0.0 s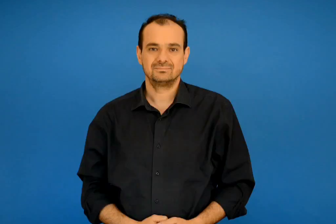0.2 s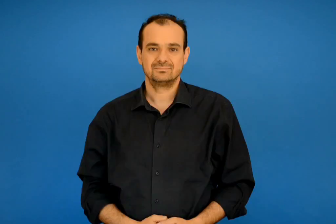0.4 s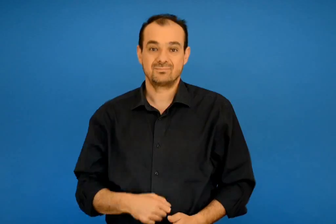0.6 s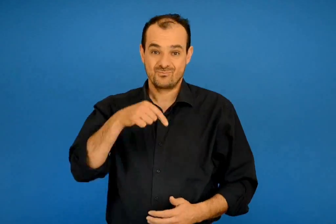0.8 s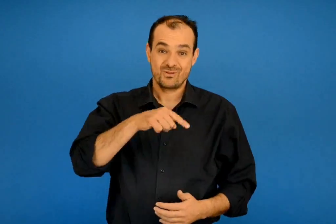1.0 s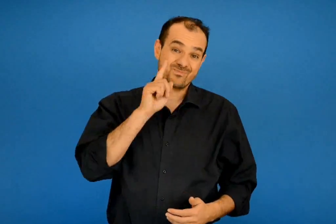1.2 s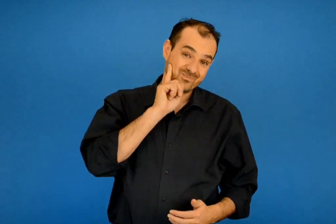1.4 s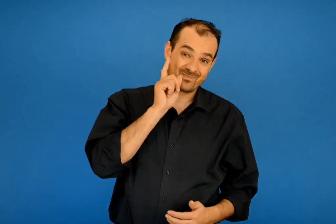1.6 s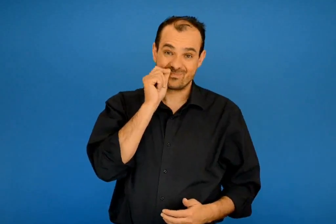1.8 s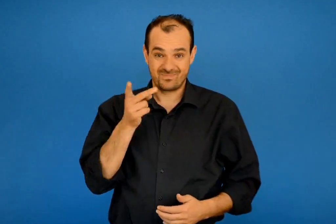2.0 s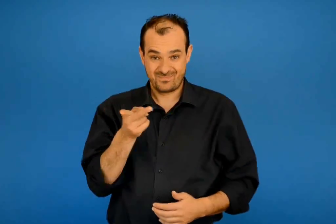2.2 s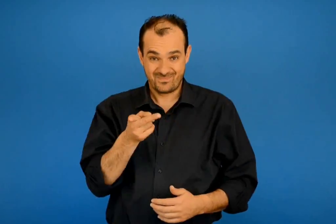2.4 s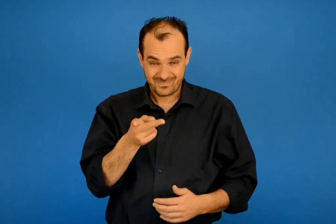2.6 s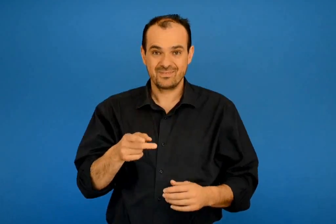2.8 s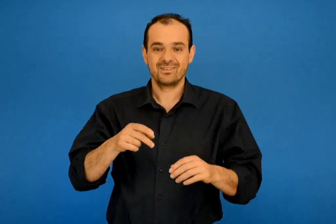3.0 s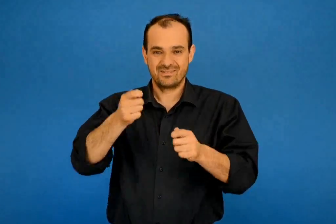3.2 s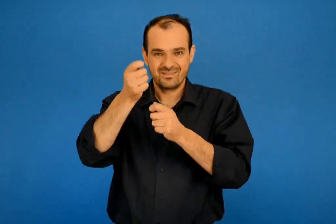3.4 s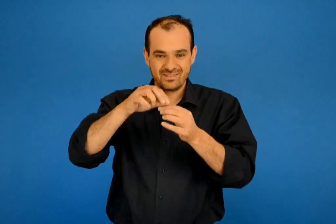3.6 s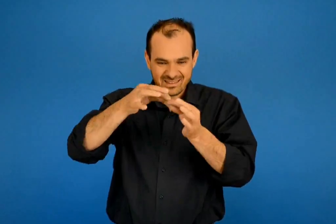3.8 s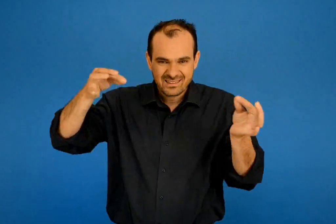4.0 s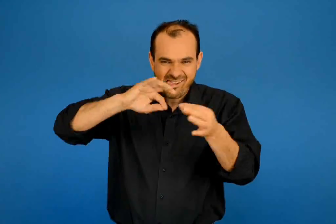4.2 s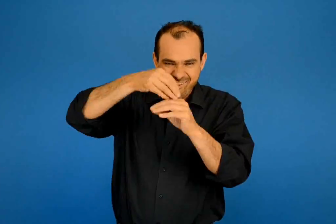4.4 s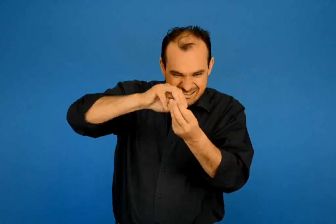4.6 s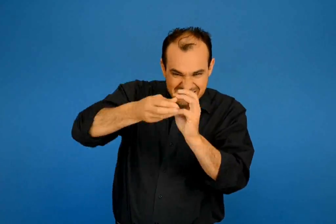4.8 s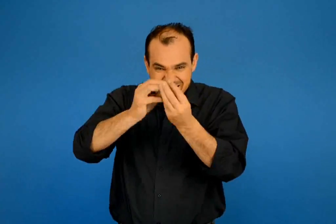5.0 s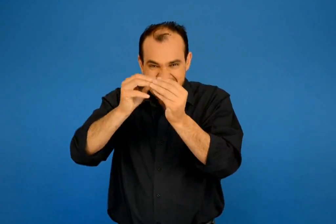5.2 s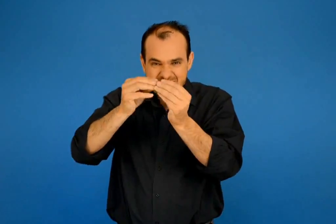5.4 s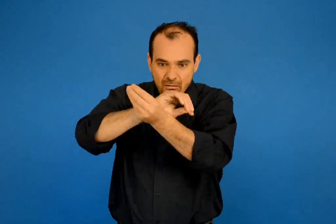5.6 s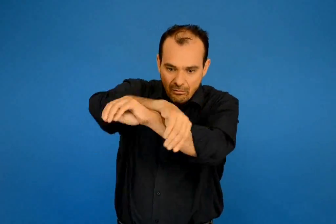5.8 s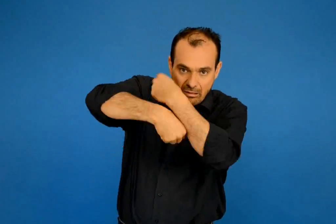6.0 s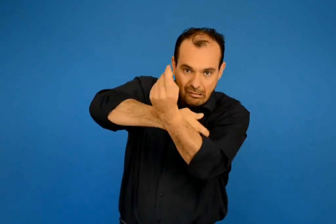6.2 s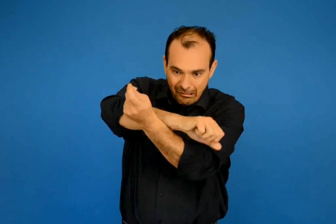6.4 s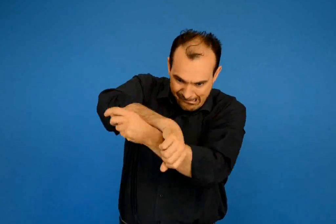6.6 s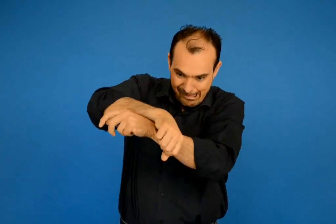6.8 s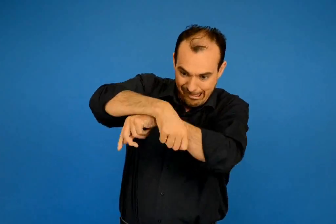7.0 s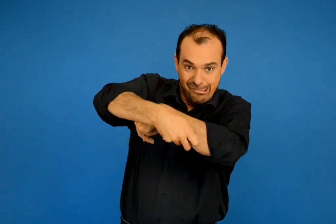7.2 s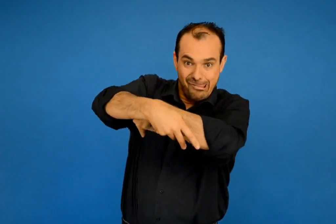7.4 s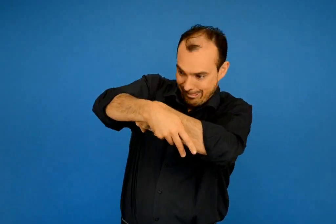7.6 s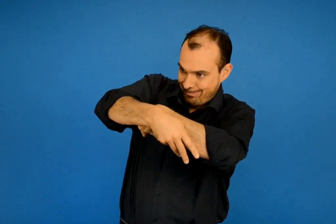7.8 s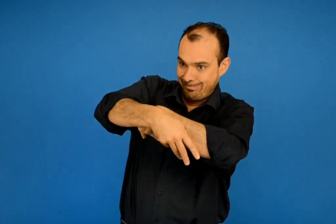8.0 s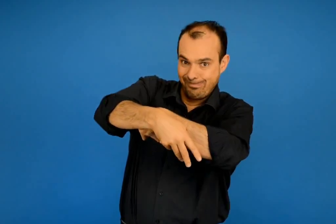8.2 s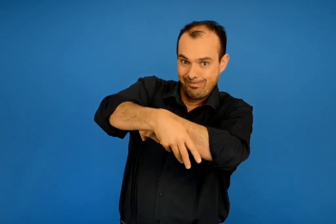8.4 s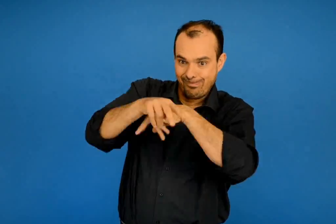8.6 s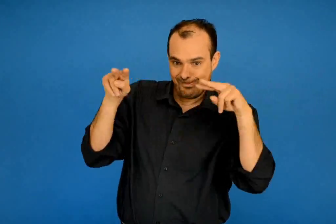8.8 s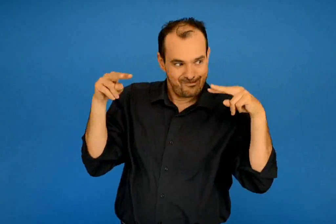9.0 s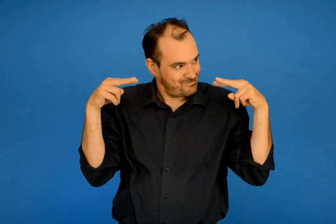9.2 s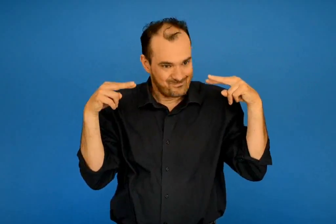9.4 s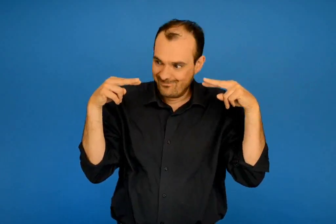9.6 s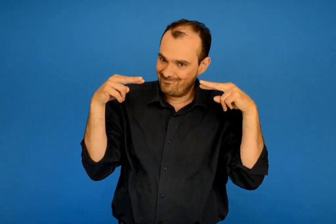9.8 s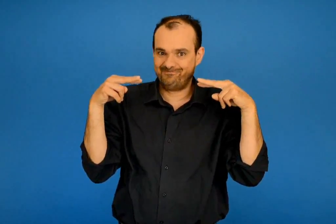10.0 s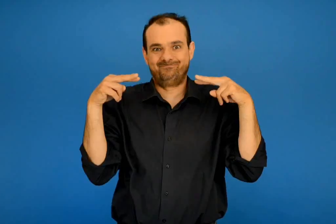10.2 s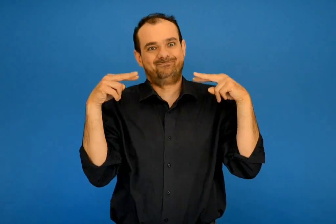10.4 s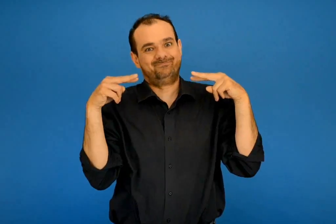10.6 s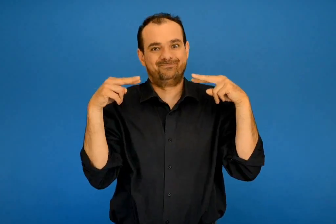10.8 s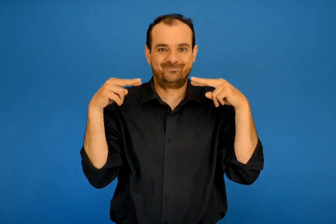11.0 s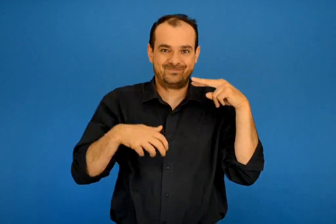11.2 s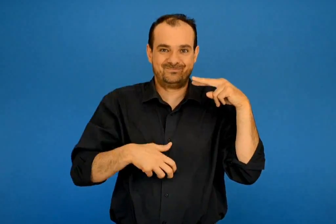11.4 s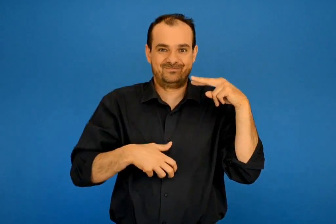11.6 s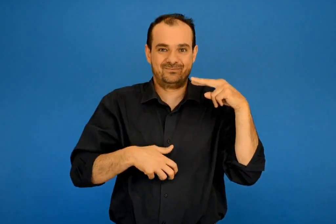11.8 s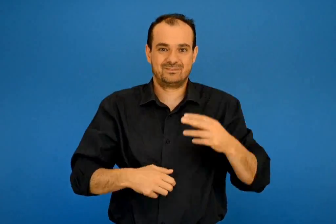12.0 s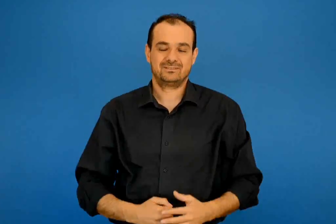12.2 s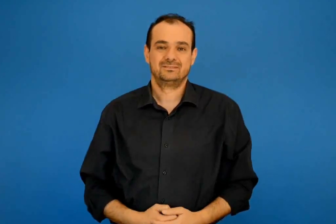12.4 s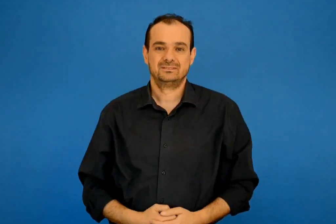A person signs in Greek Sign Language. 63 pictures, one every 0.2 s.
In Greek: τώρα ο μπάμπης κι η λενιώ να τους ξεμπλέξουν δεν μπορούν μπερδεύουνε τα χεριά τους λοξοκοιτιούνται και γελούν
